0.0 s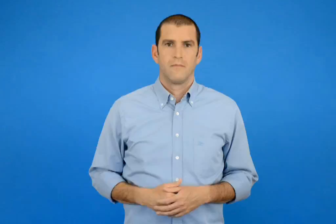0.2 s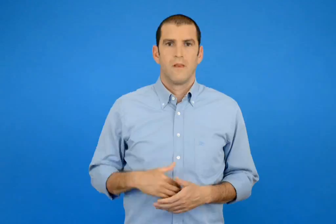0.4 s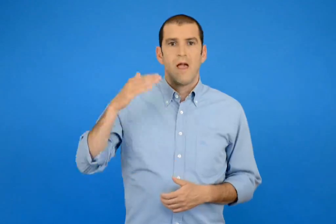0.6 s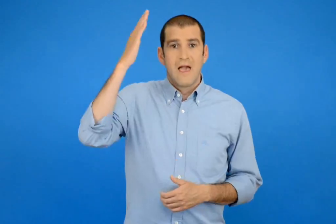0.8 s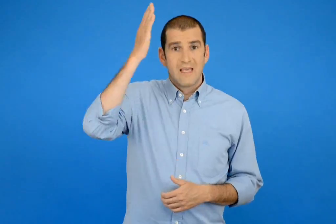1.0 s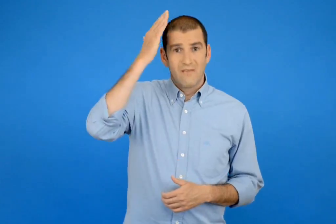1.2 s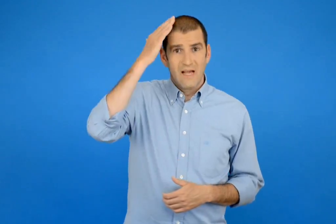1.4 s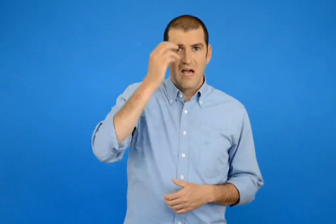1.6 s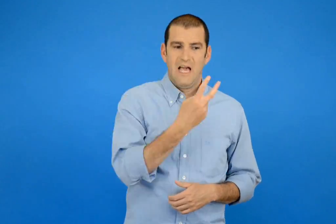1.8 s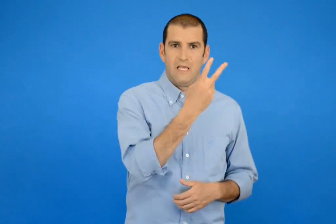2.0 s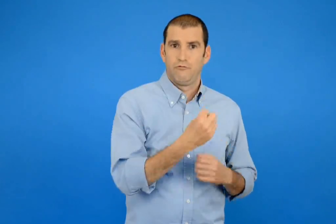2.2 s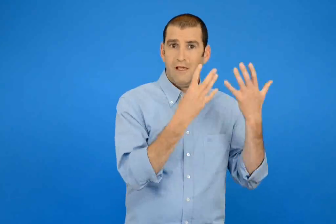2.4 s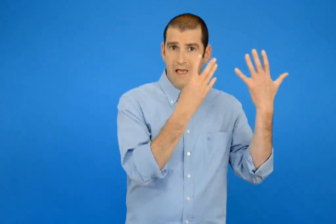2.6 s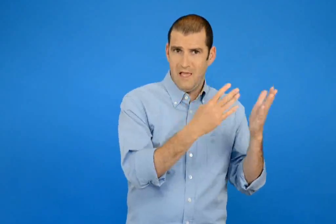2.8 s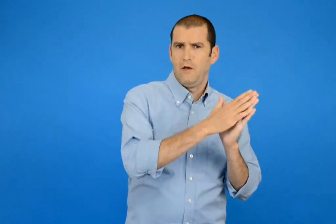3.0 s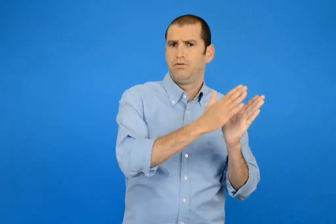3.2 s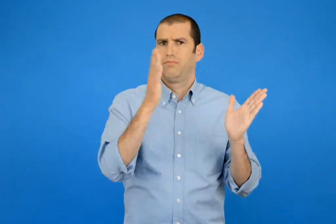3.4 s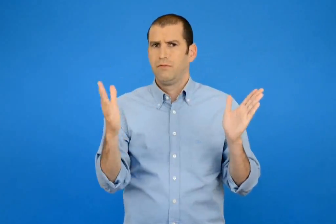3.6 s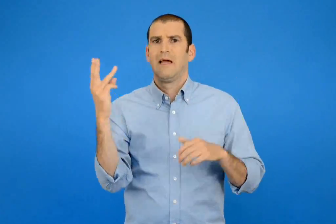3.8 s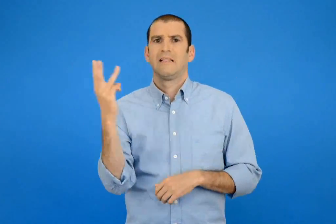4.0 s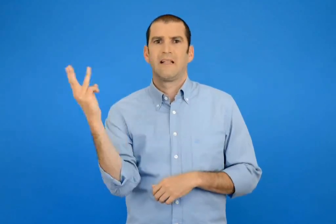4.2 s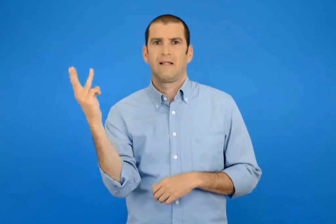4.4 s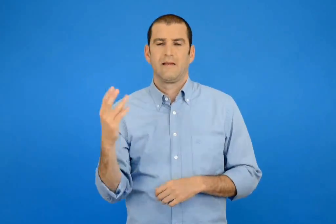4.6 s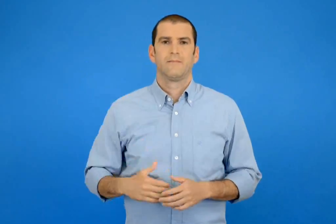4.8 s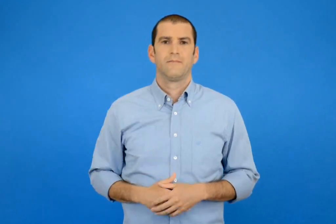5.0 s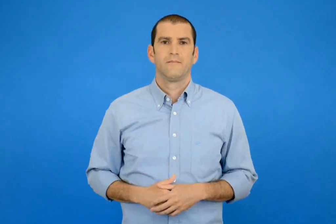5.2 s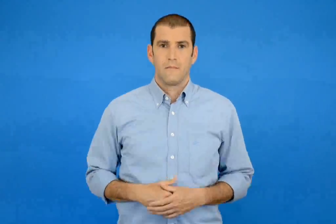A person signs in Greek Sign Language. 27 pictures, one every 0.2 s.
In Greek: κεφάλαια 29 - 33
